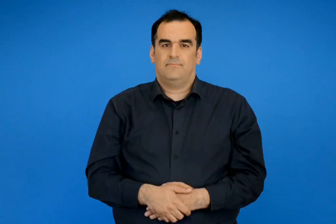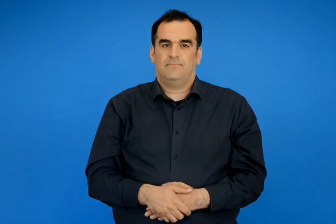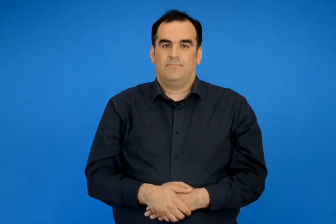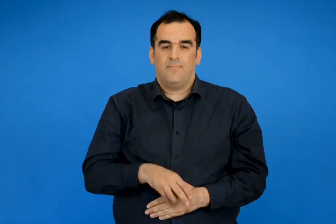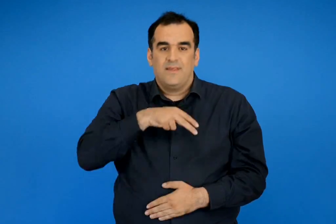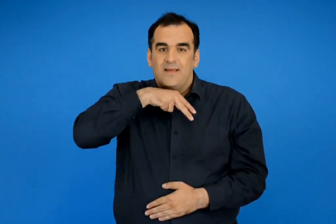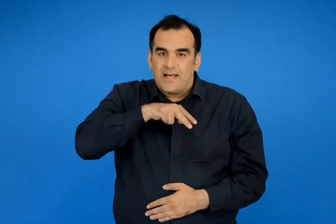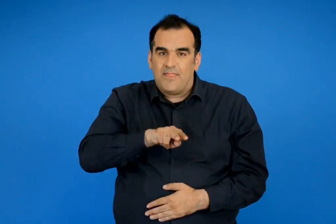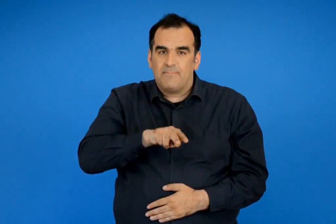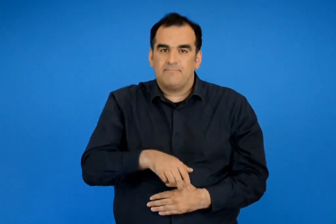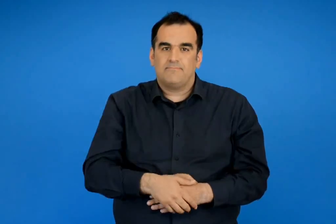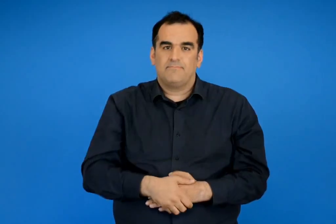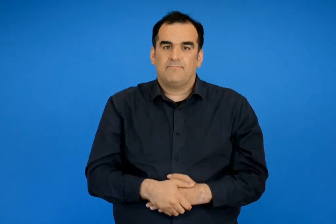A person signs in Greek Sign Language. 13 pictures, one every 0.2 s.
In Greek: γίδα
